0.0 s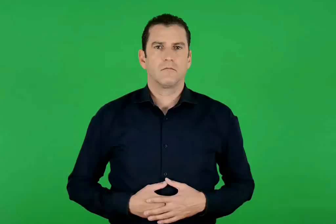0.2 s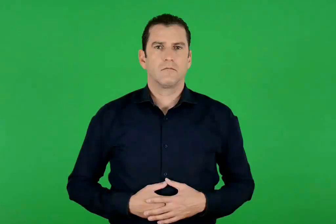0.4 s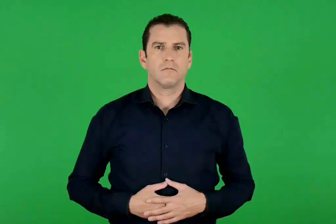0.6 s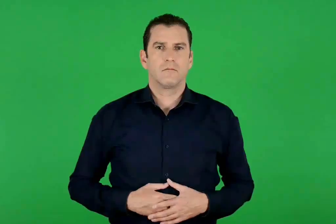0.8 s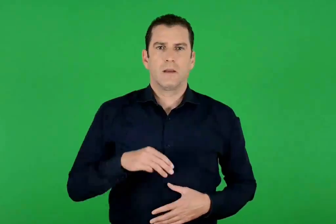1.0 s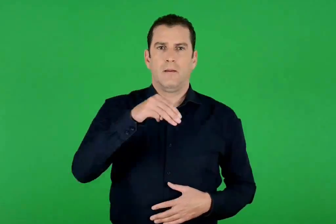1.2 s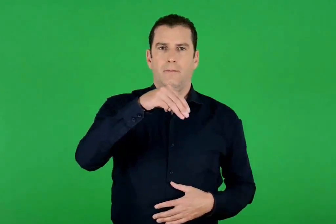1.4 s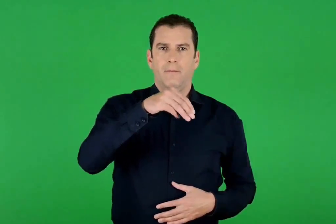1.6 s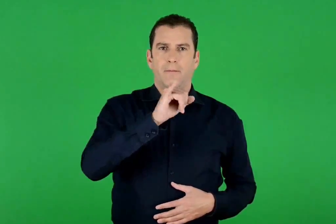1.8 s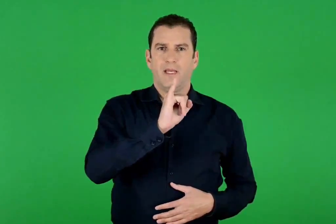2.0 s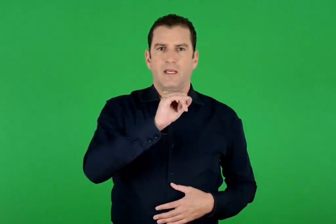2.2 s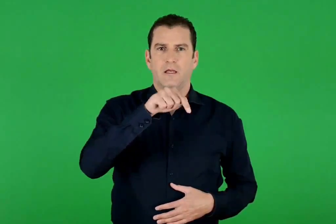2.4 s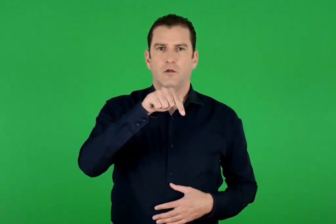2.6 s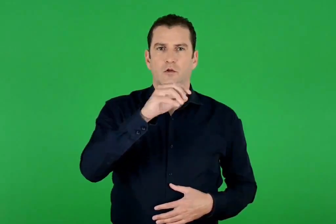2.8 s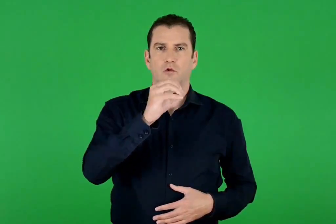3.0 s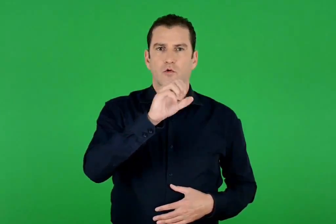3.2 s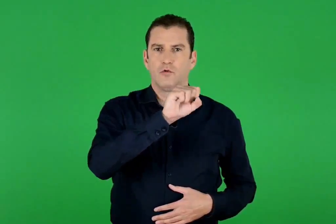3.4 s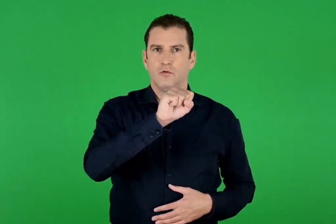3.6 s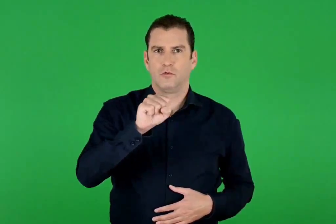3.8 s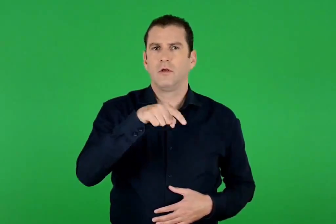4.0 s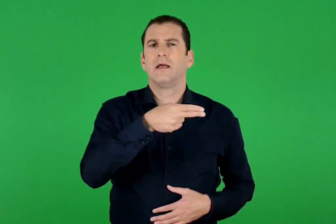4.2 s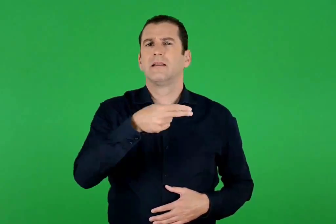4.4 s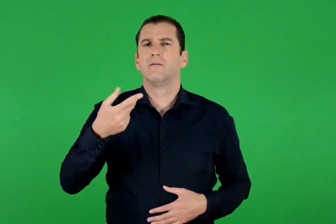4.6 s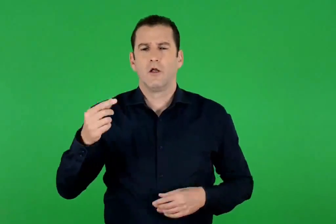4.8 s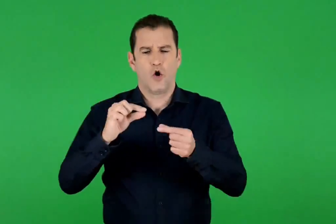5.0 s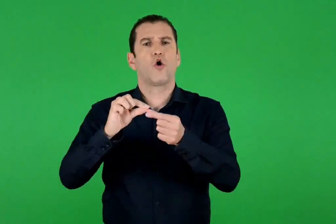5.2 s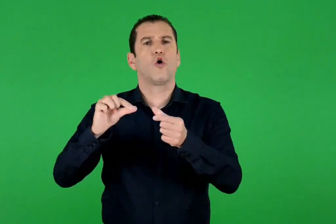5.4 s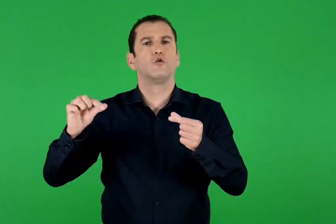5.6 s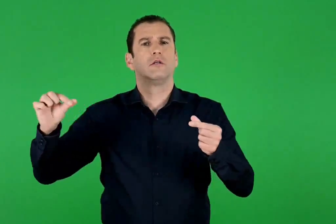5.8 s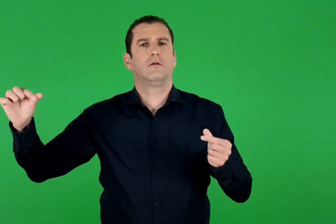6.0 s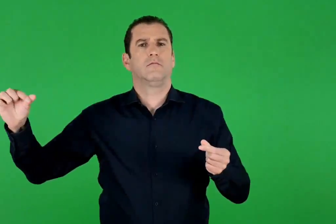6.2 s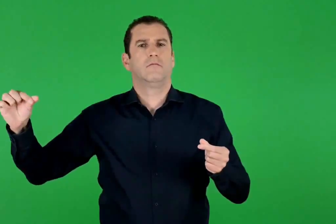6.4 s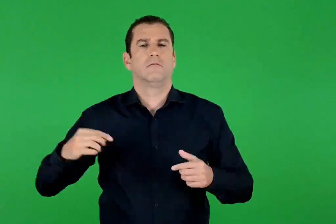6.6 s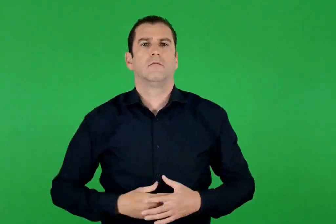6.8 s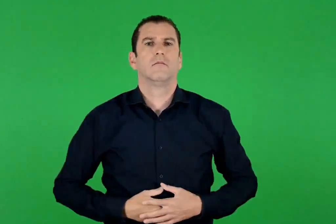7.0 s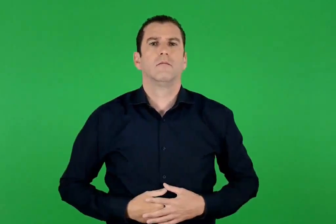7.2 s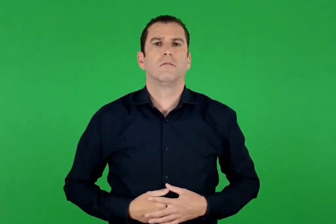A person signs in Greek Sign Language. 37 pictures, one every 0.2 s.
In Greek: μίτος κλωστή , νήμα
